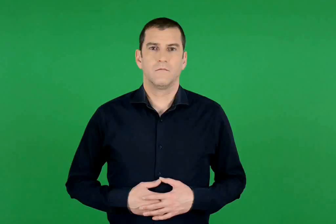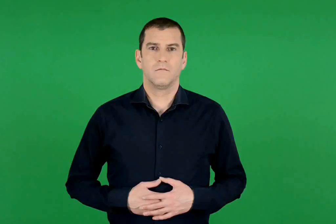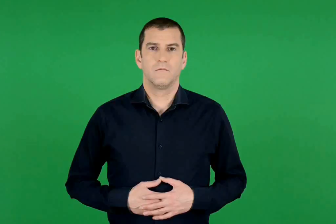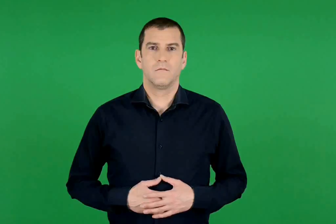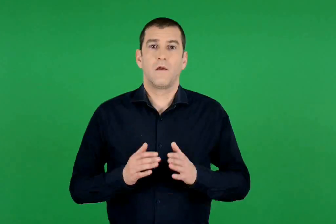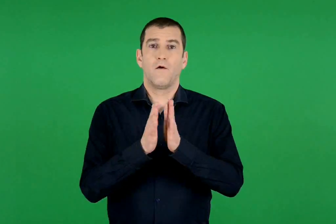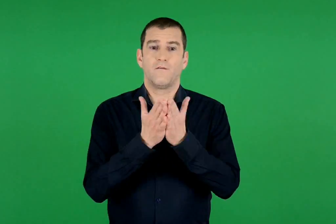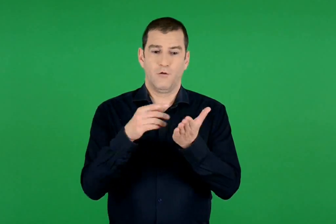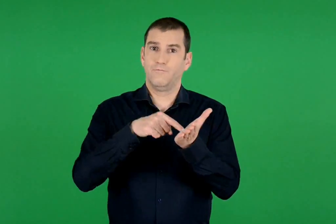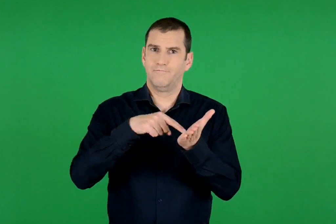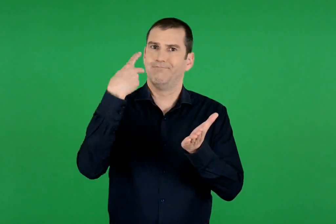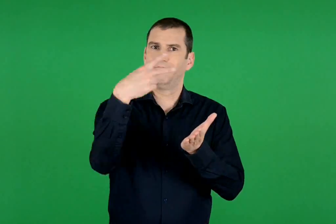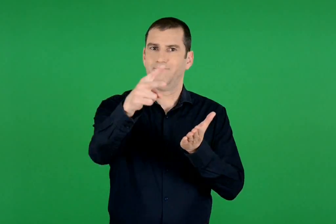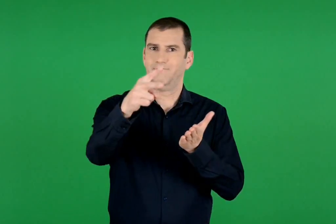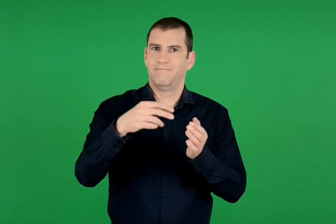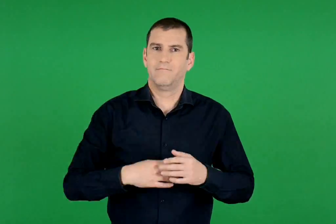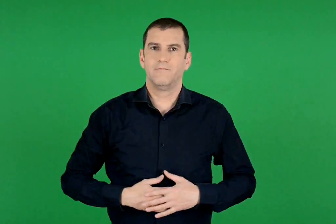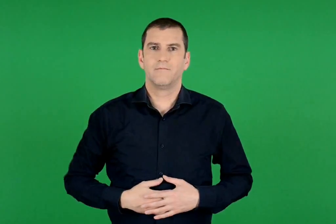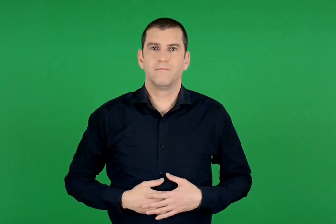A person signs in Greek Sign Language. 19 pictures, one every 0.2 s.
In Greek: το βιβλίο σου
